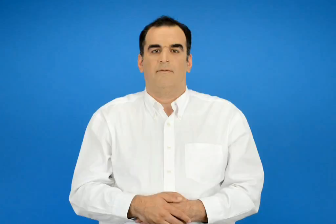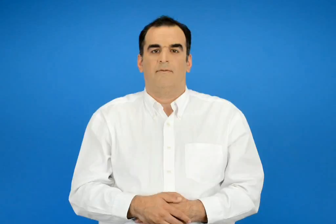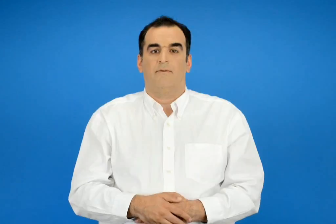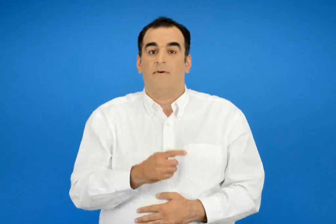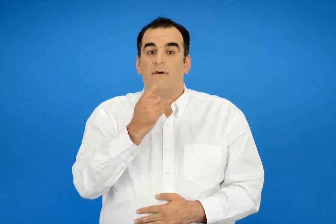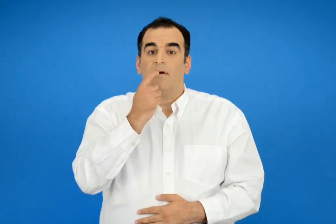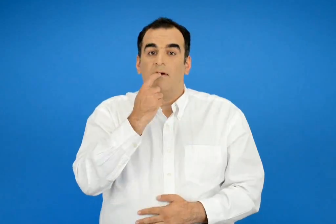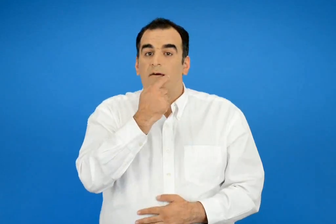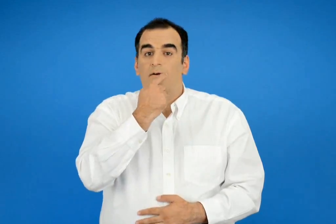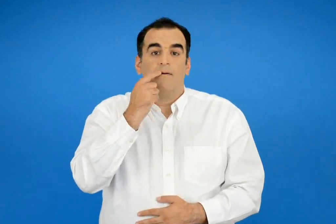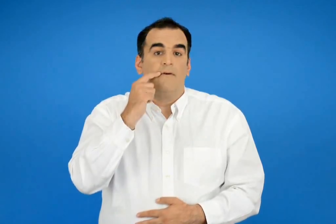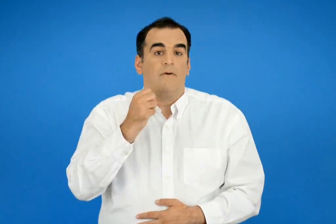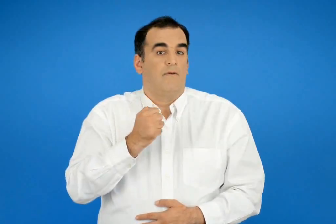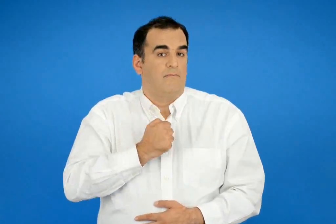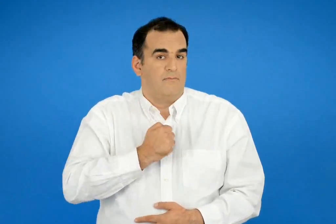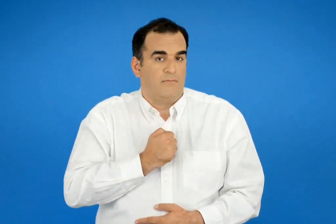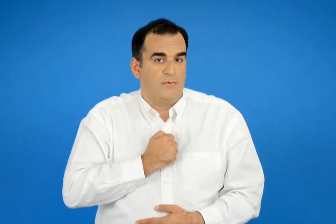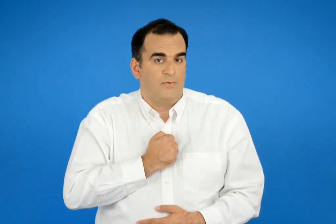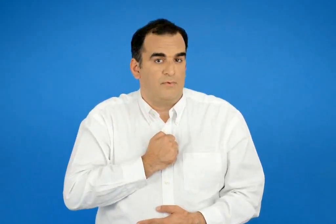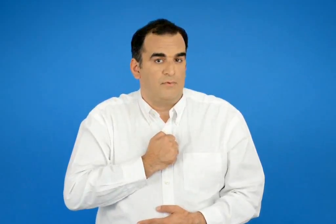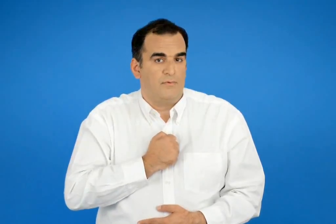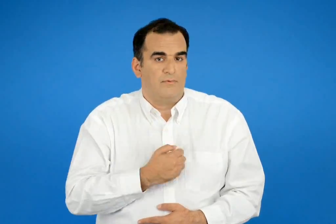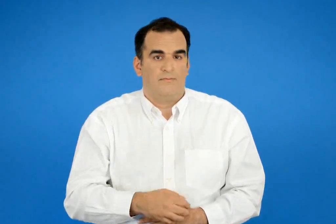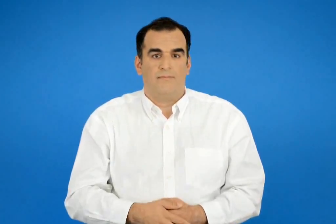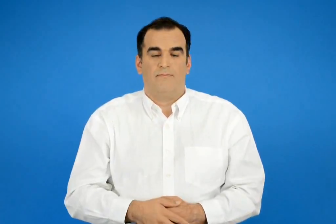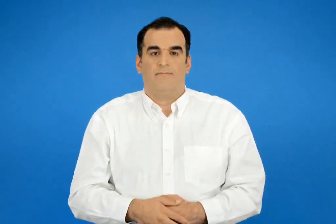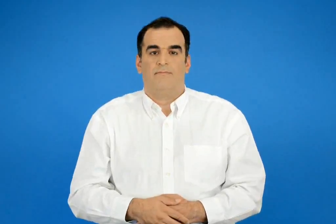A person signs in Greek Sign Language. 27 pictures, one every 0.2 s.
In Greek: τα δόντια μου είναι
